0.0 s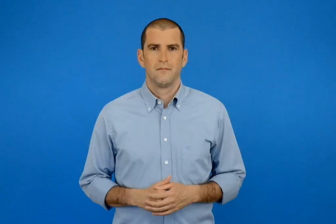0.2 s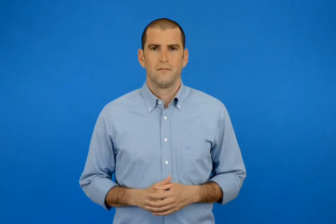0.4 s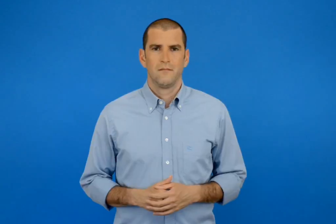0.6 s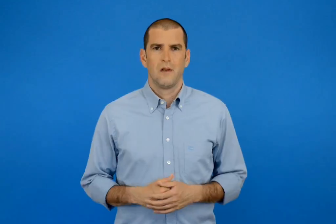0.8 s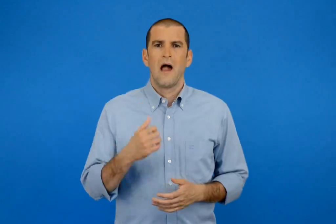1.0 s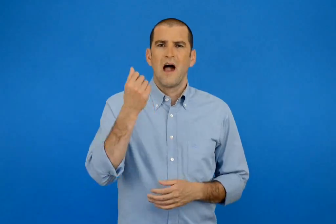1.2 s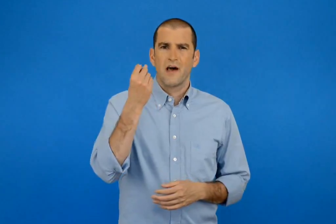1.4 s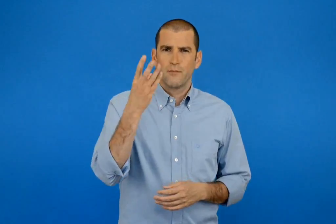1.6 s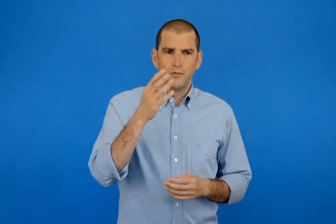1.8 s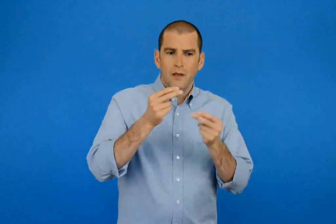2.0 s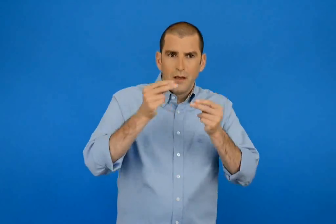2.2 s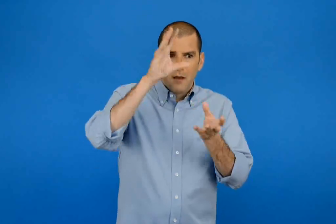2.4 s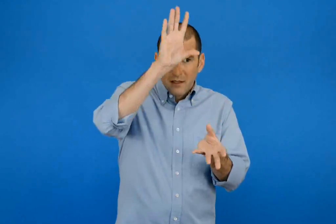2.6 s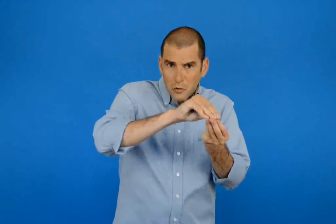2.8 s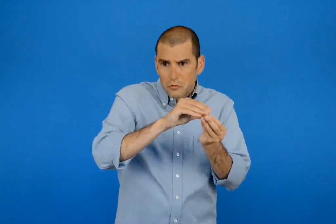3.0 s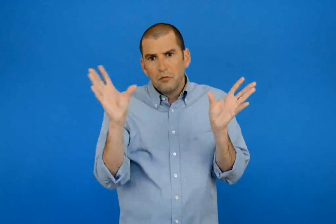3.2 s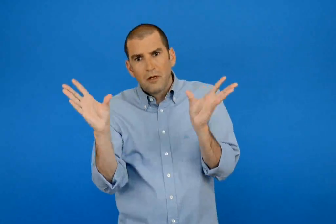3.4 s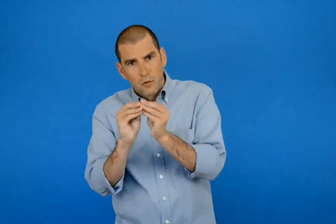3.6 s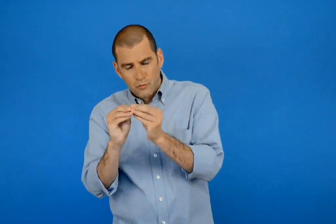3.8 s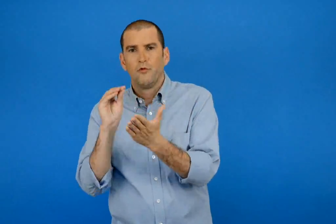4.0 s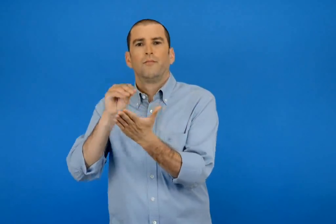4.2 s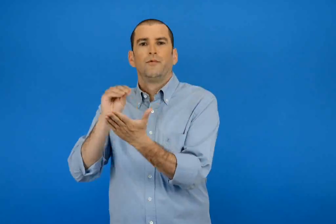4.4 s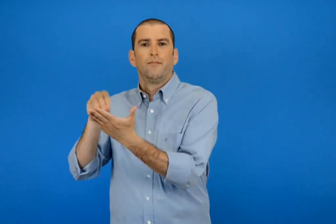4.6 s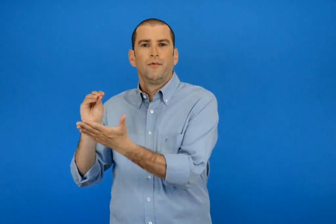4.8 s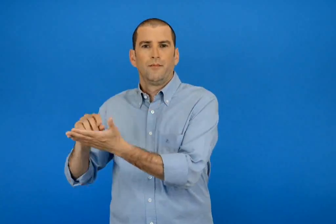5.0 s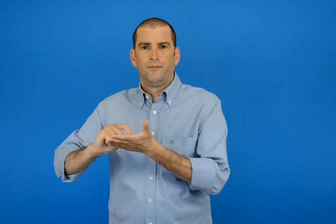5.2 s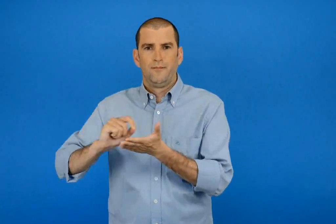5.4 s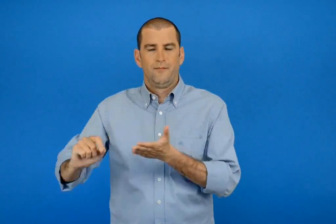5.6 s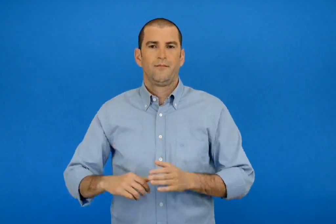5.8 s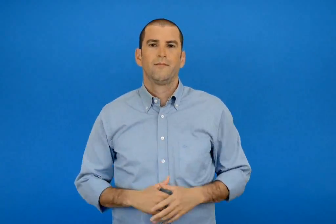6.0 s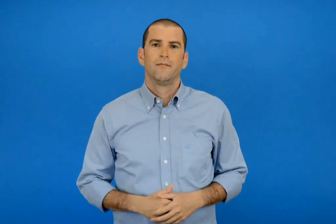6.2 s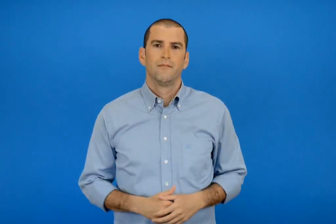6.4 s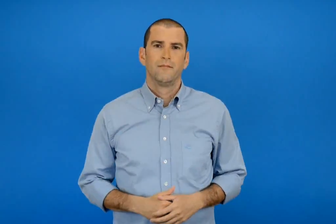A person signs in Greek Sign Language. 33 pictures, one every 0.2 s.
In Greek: υπολογίζω και συμπληρώνω τους αντίστοιχους αριθμούς
